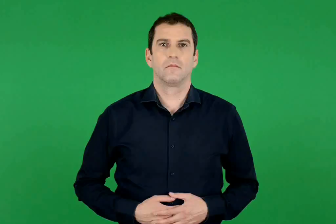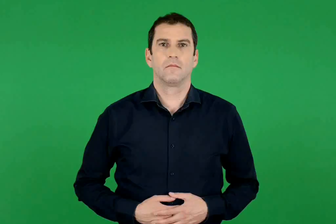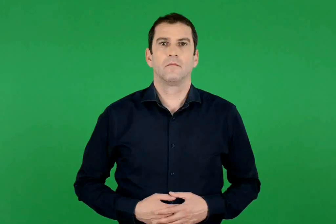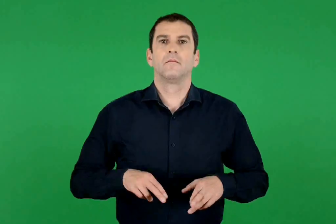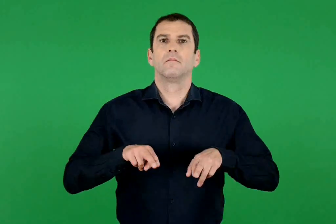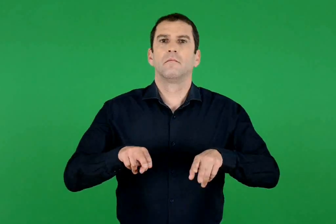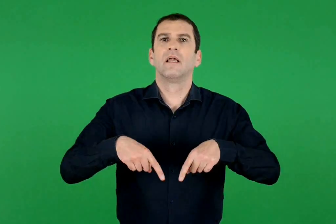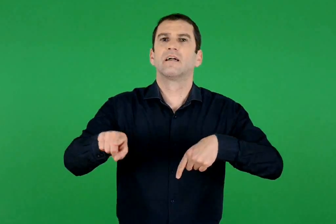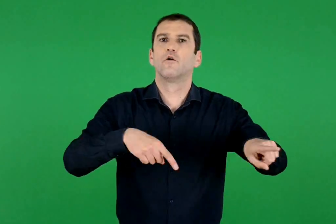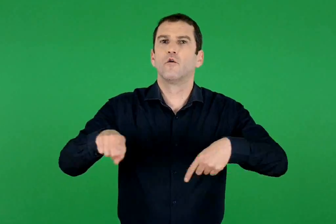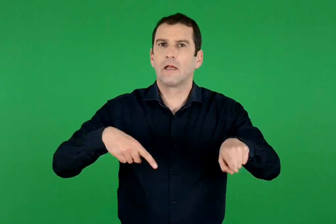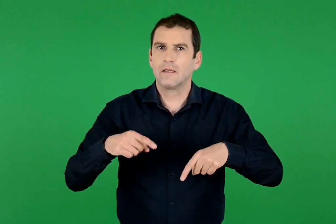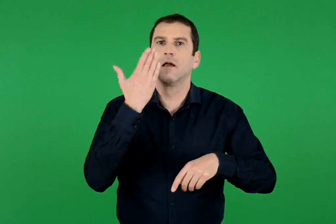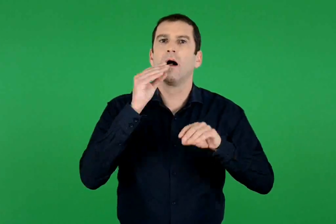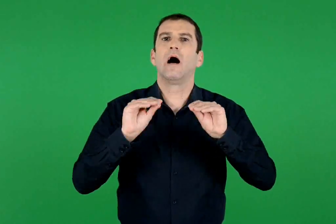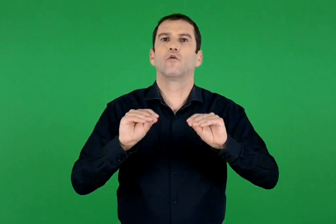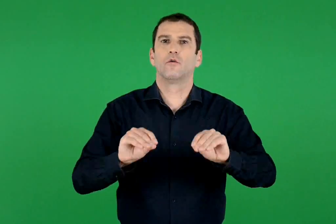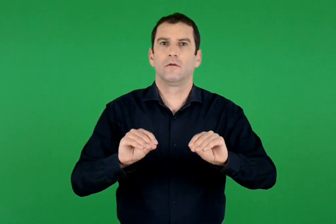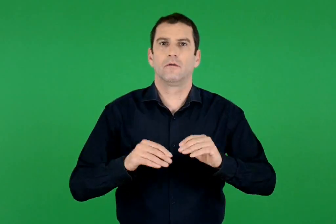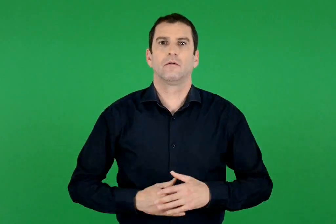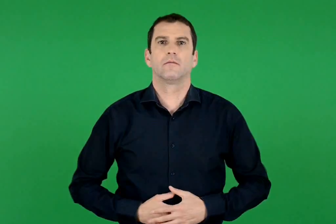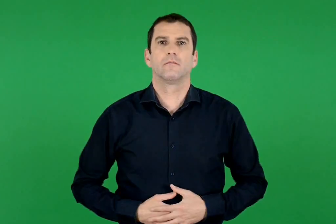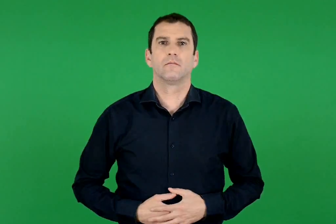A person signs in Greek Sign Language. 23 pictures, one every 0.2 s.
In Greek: κυκλοφοριακή αγωγή
